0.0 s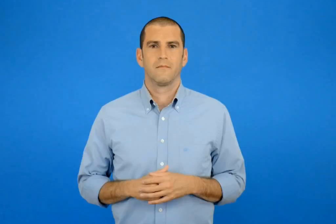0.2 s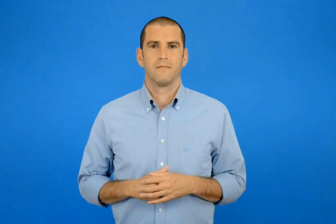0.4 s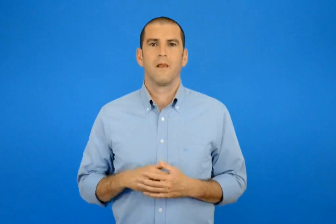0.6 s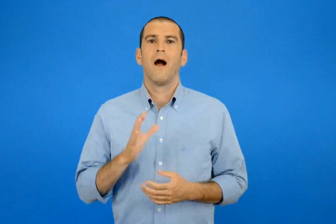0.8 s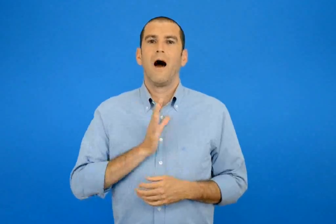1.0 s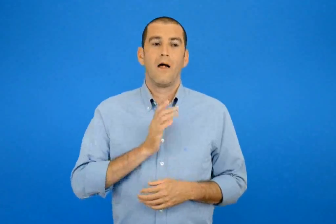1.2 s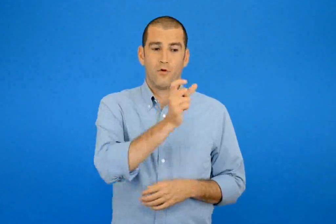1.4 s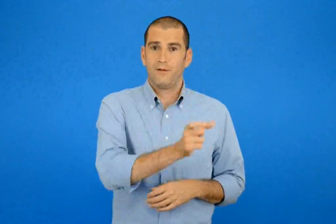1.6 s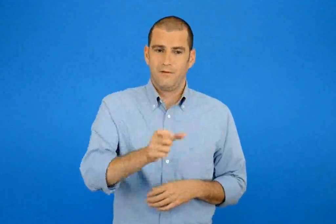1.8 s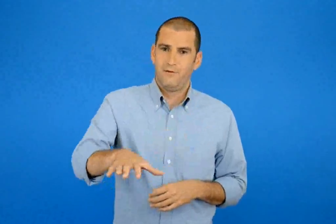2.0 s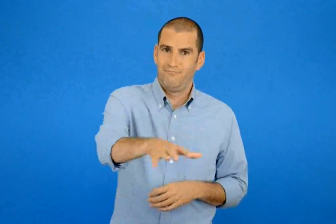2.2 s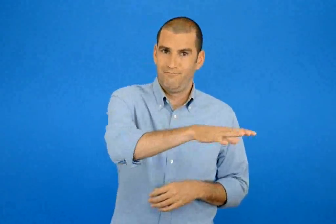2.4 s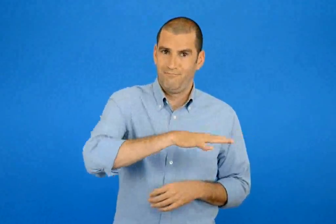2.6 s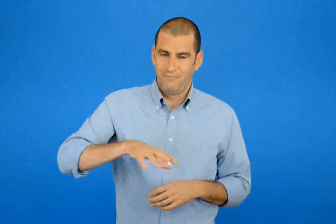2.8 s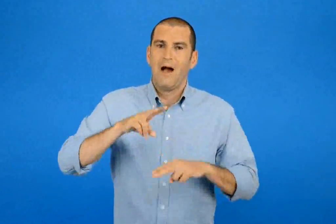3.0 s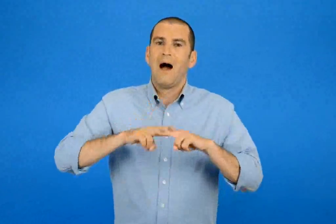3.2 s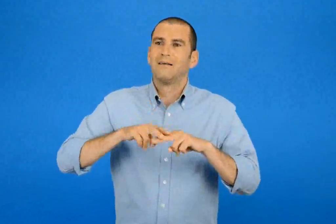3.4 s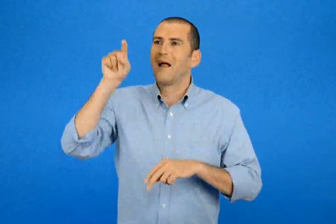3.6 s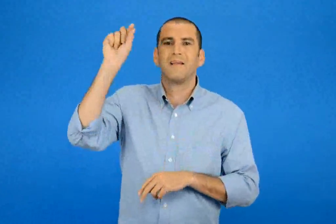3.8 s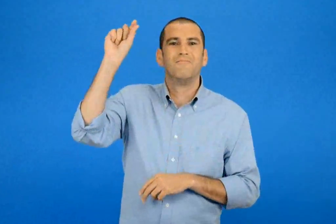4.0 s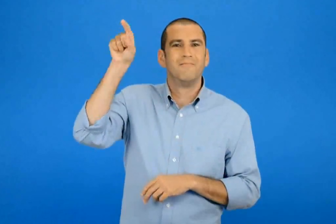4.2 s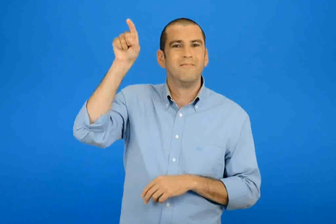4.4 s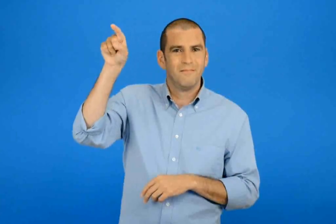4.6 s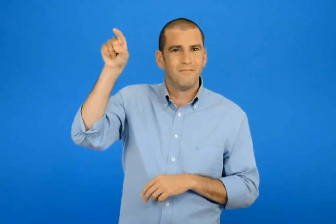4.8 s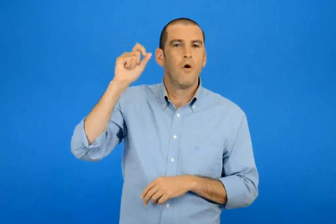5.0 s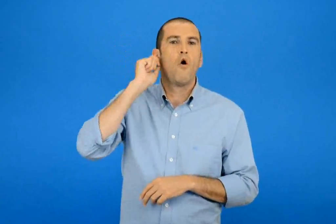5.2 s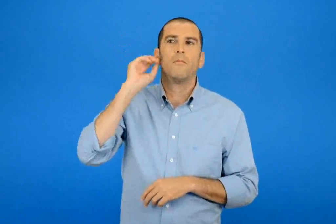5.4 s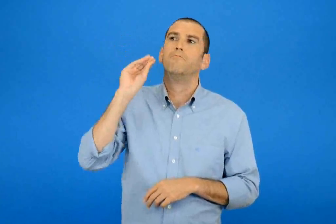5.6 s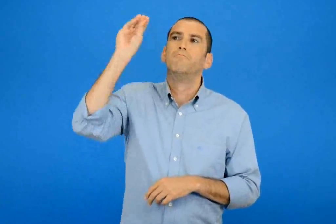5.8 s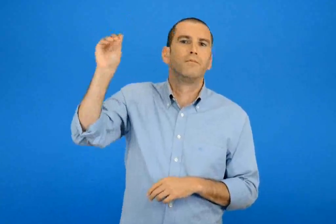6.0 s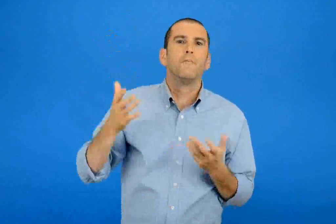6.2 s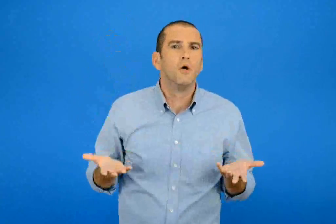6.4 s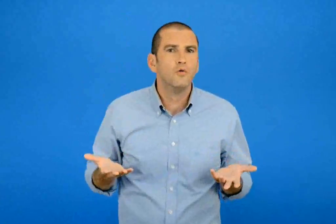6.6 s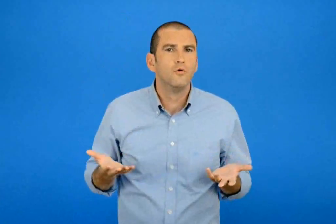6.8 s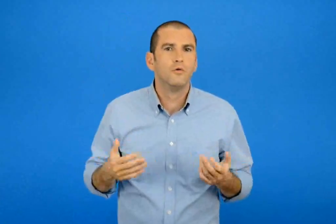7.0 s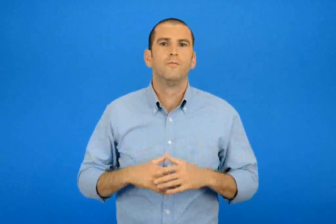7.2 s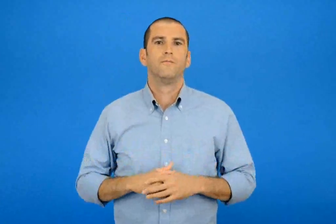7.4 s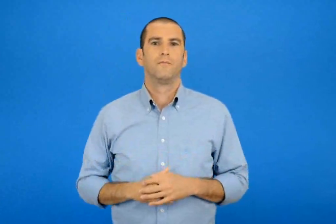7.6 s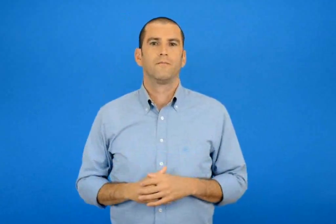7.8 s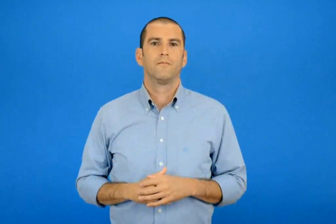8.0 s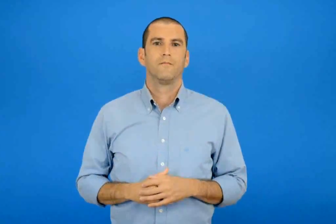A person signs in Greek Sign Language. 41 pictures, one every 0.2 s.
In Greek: πως ονόμασαν οι άνθρωποι το αστεράκι ;
